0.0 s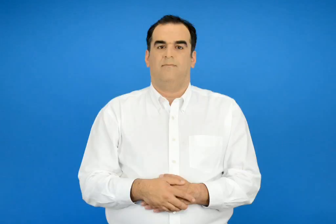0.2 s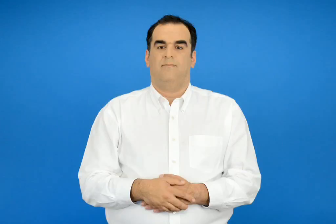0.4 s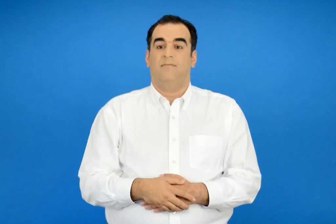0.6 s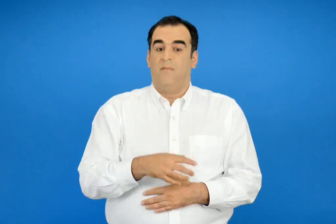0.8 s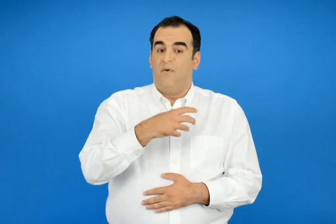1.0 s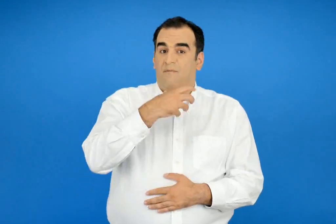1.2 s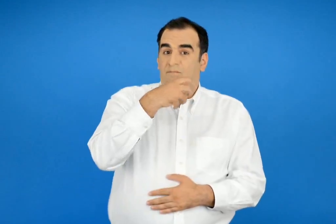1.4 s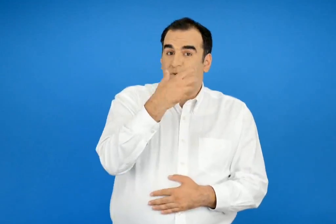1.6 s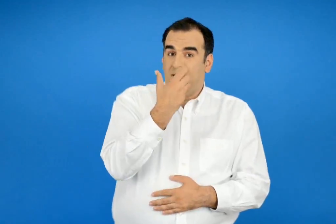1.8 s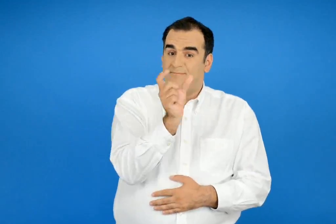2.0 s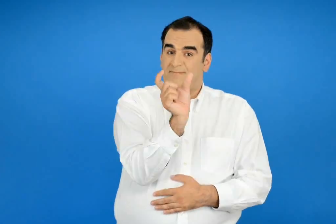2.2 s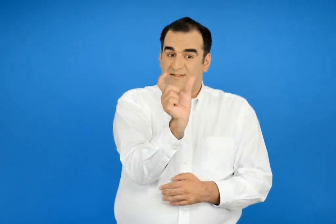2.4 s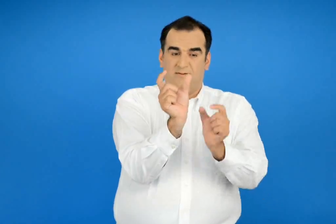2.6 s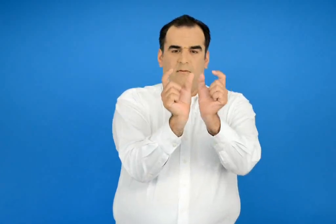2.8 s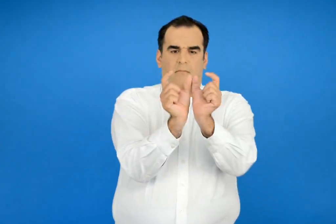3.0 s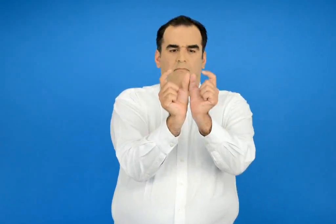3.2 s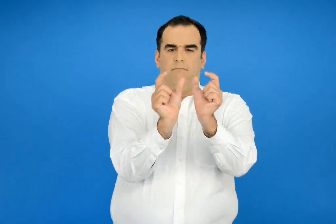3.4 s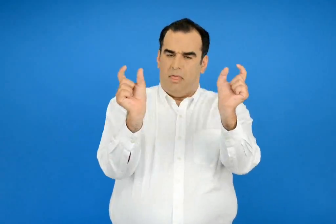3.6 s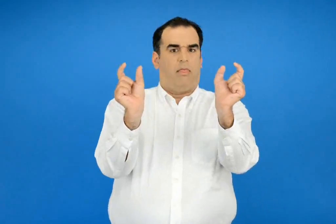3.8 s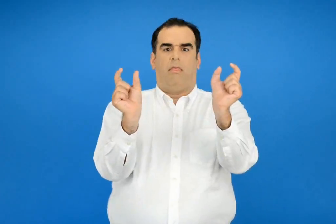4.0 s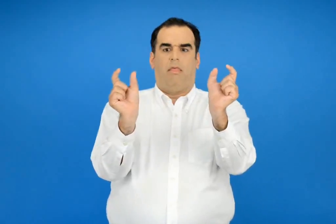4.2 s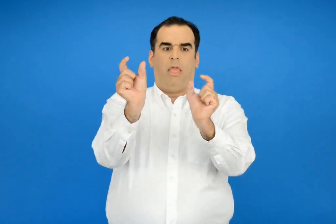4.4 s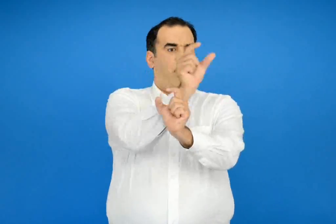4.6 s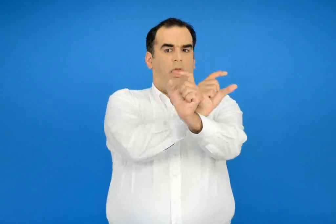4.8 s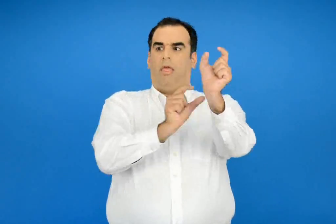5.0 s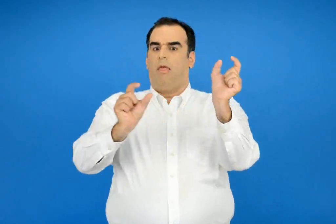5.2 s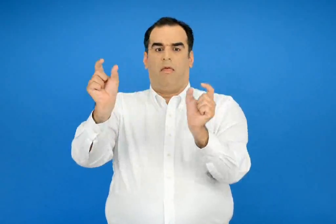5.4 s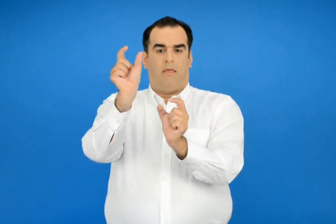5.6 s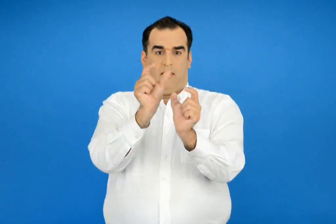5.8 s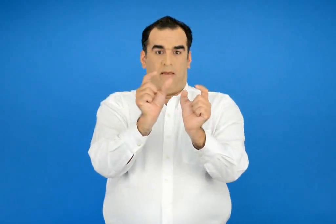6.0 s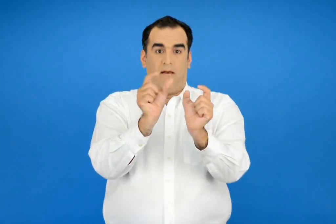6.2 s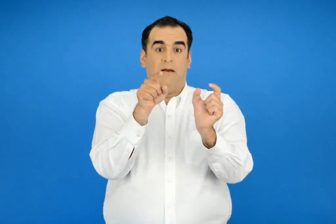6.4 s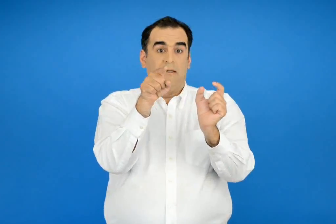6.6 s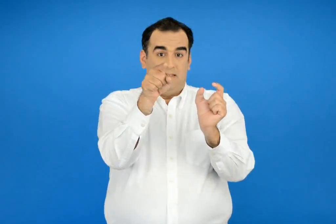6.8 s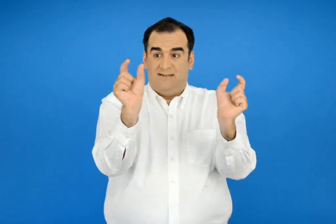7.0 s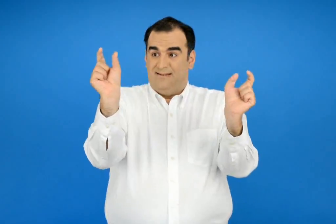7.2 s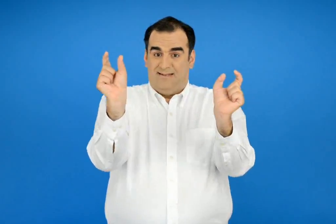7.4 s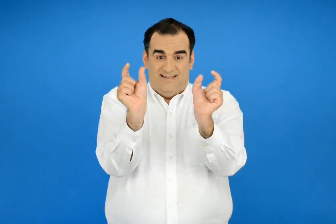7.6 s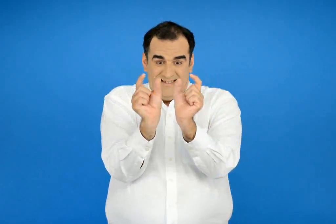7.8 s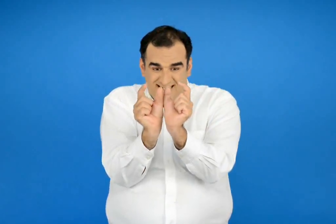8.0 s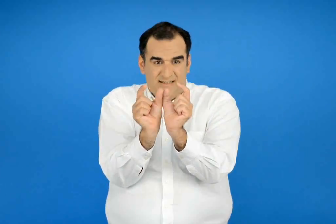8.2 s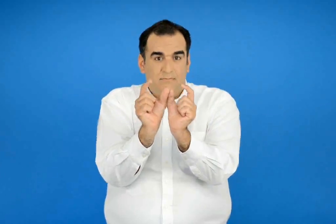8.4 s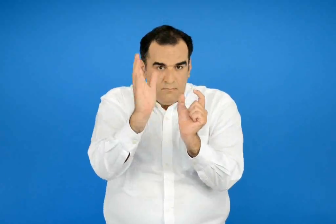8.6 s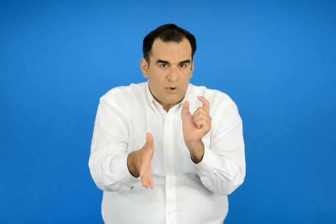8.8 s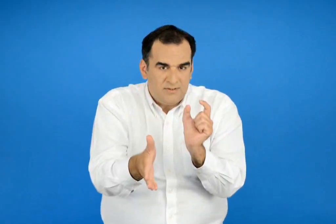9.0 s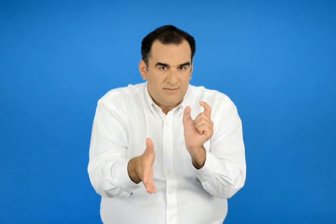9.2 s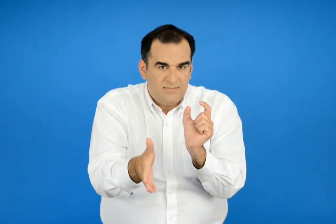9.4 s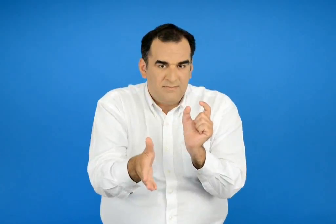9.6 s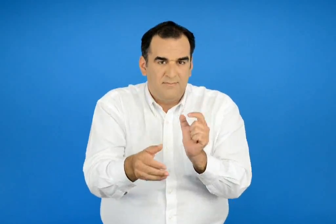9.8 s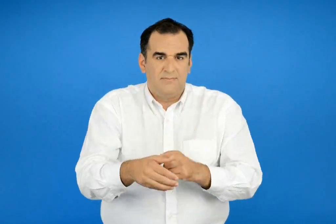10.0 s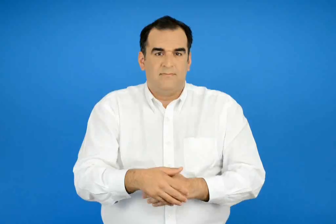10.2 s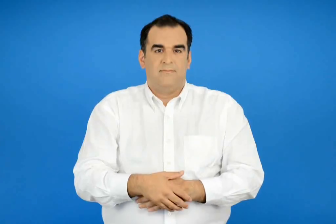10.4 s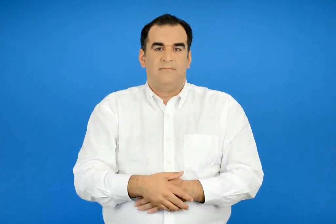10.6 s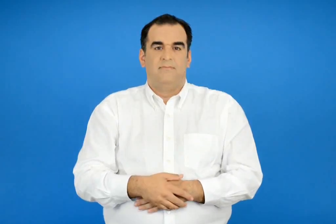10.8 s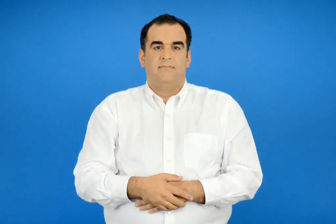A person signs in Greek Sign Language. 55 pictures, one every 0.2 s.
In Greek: τα φρούτα κοπήκαν στα δύο και μπερδευτήκαν μπορείς να τα ξεμπερδέψεις ;
